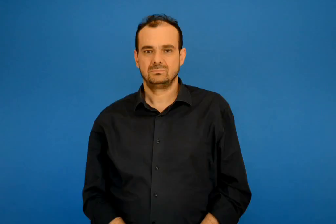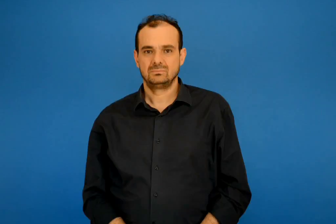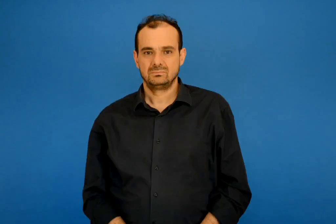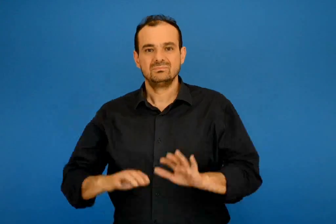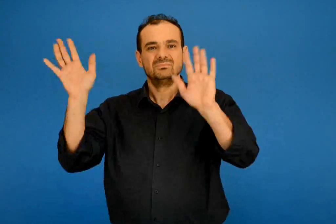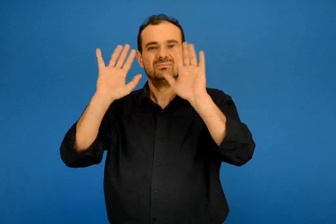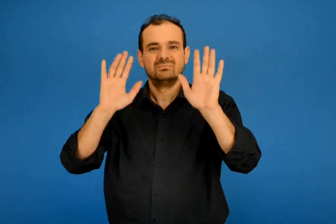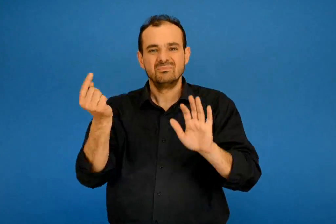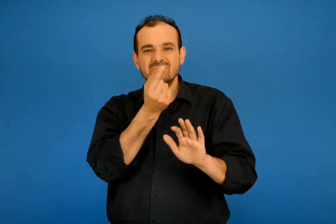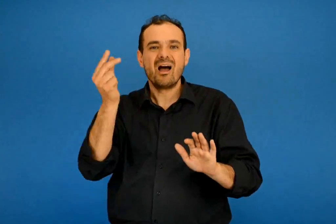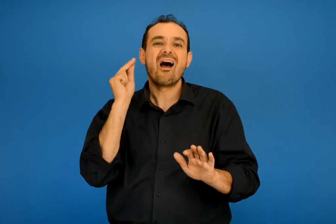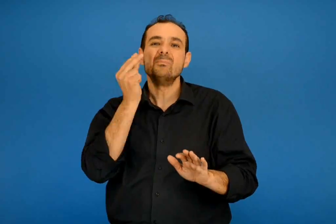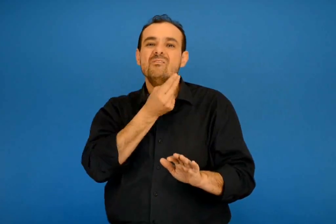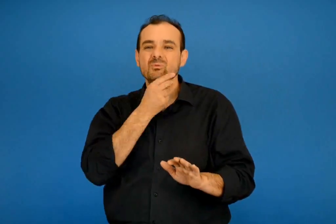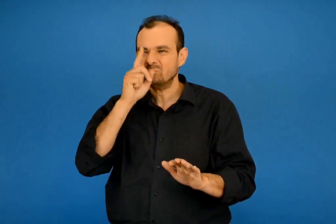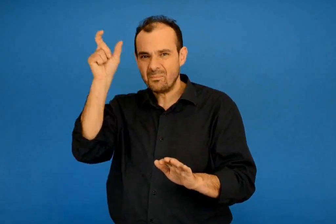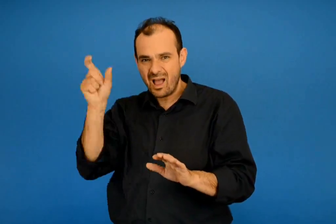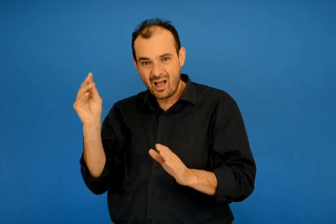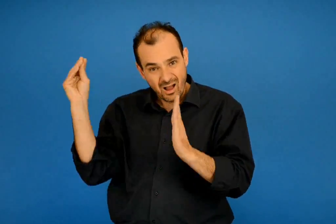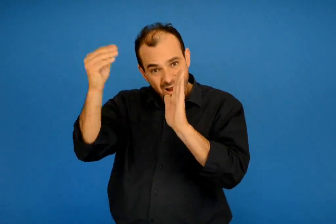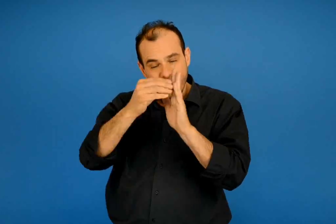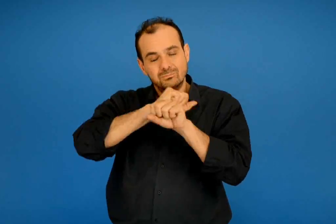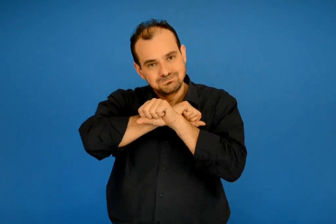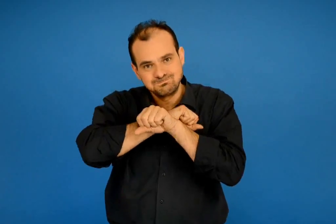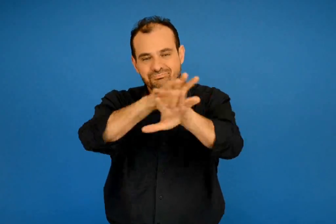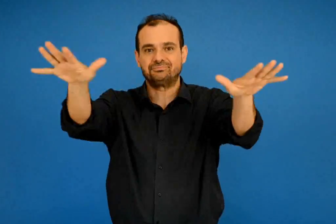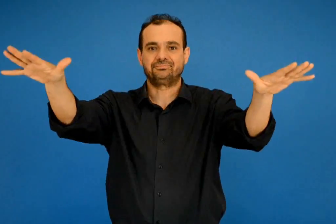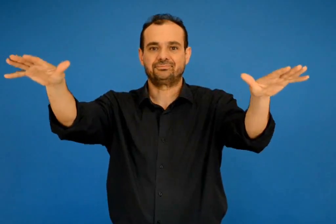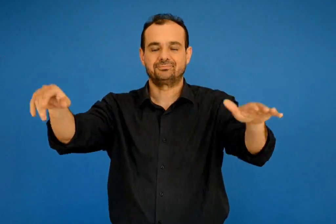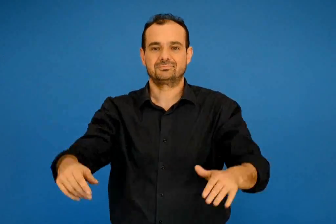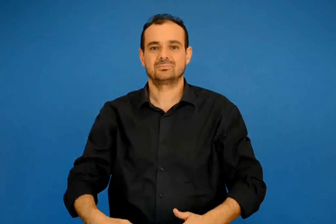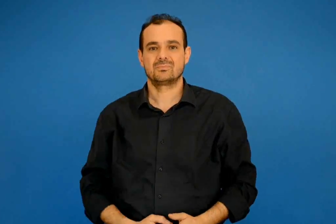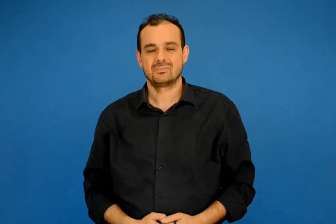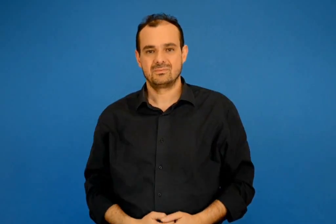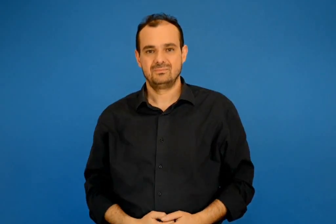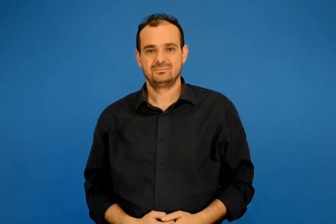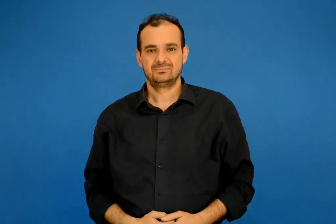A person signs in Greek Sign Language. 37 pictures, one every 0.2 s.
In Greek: το ψέμα έγινε πρώτη είδηση στο απογευματινό δελτίο ειδήσεων
